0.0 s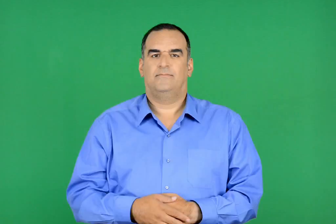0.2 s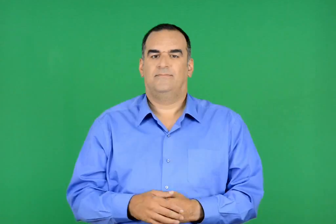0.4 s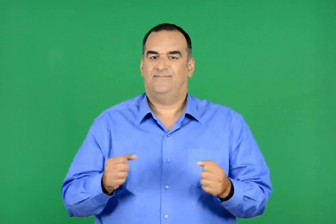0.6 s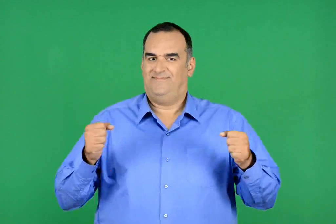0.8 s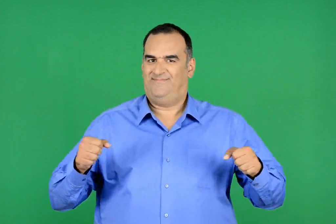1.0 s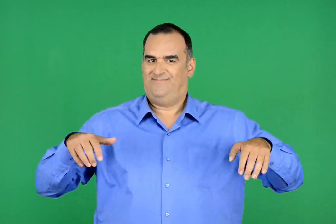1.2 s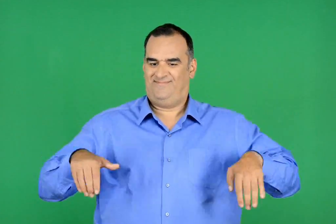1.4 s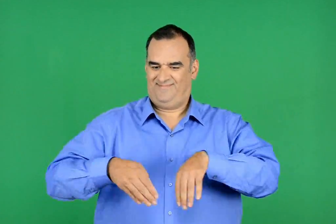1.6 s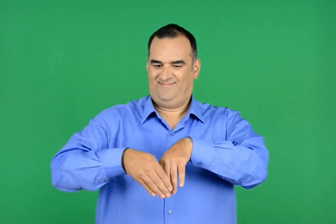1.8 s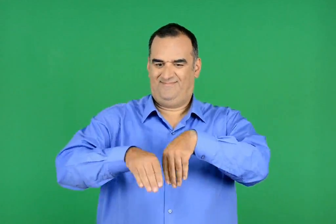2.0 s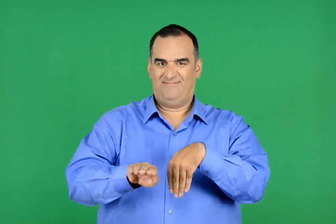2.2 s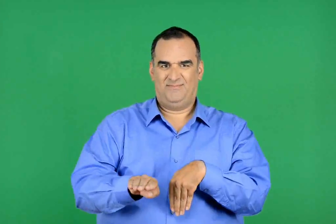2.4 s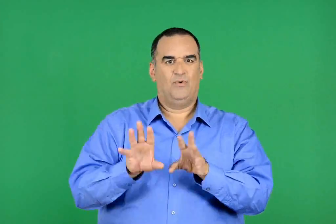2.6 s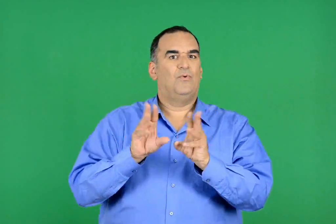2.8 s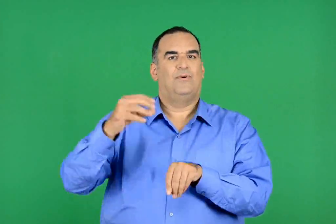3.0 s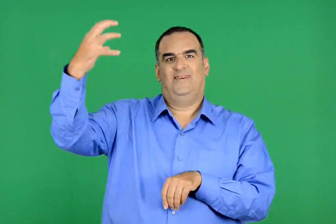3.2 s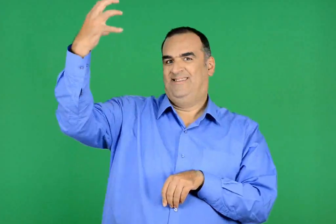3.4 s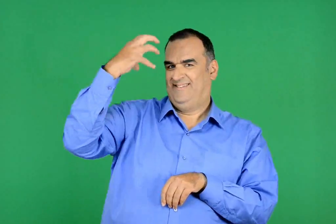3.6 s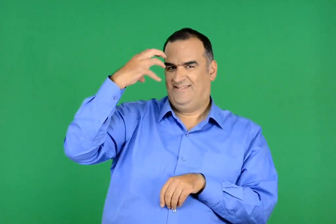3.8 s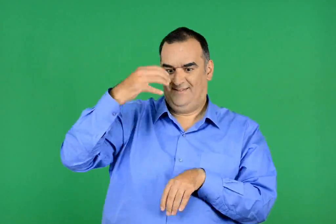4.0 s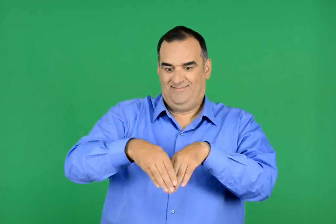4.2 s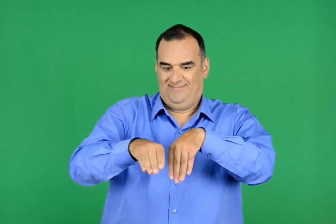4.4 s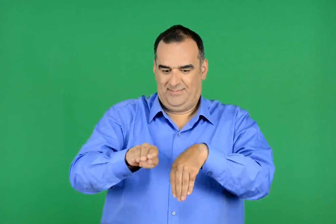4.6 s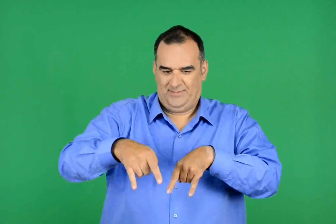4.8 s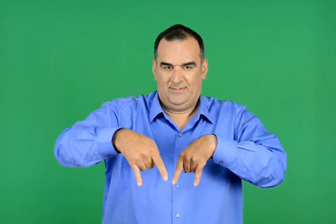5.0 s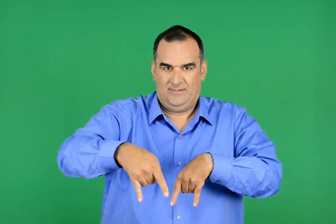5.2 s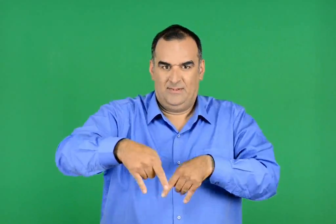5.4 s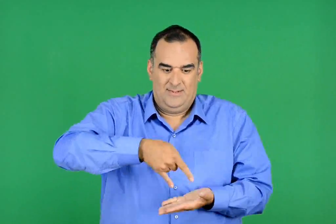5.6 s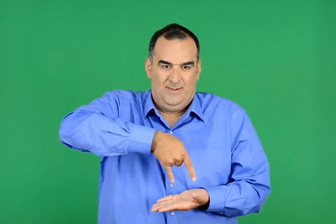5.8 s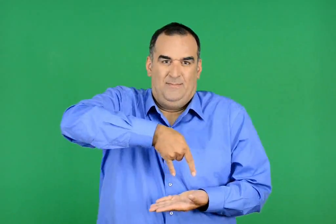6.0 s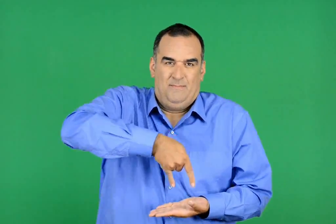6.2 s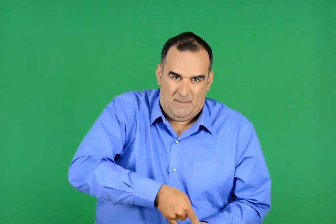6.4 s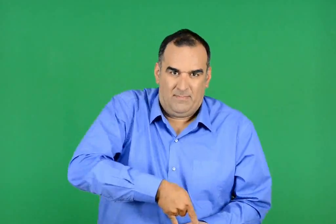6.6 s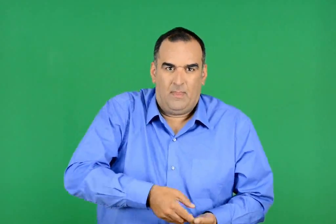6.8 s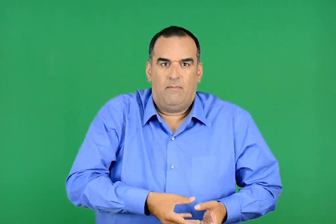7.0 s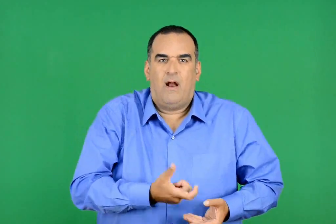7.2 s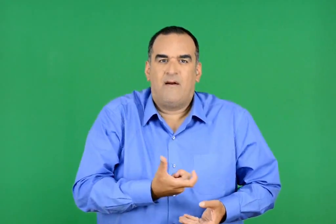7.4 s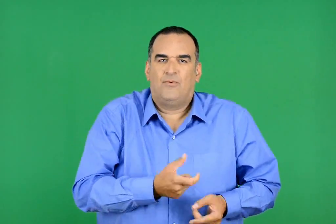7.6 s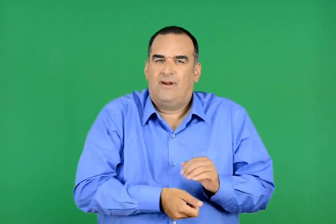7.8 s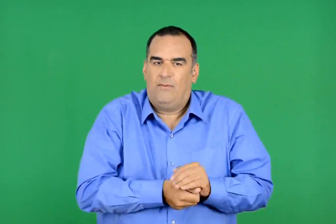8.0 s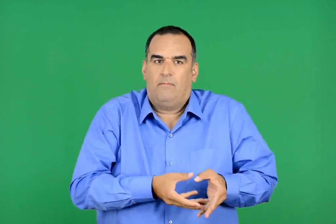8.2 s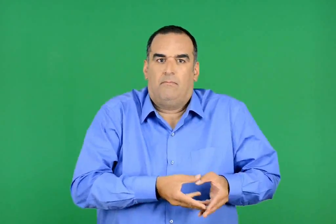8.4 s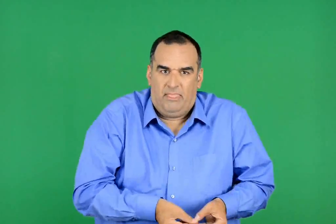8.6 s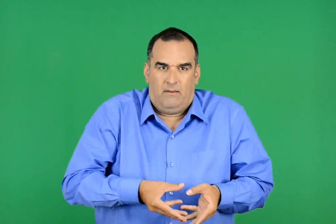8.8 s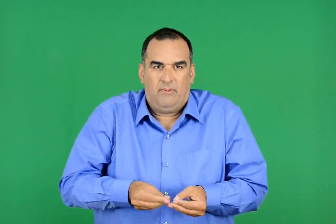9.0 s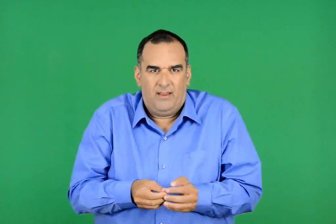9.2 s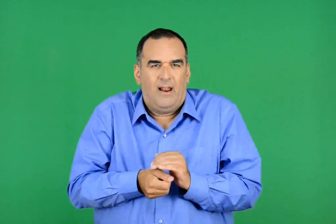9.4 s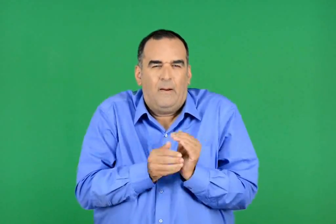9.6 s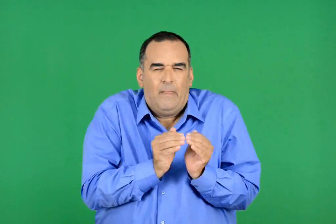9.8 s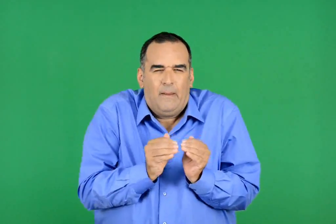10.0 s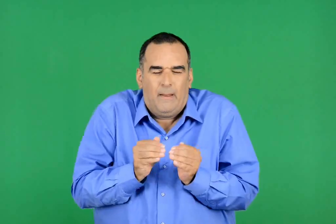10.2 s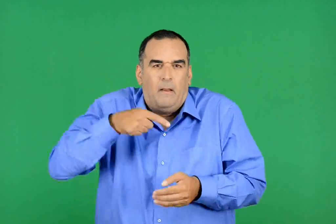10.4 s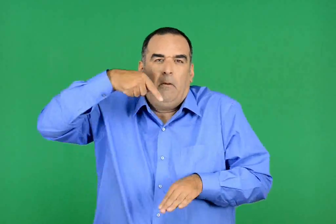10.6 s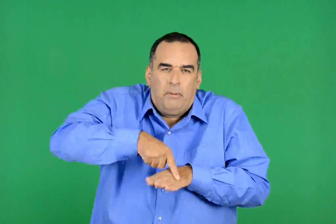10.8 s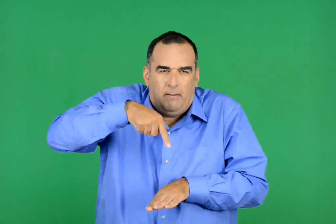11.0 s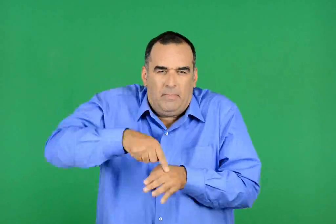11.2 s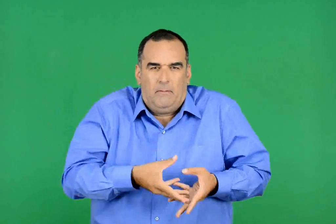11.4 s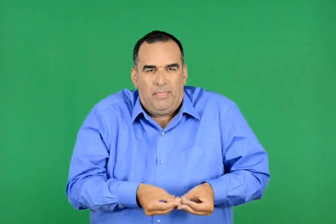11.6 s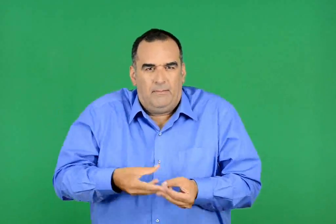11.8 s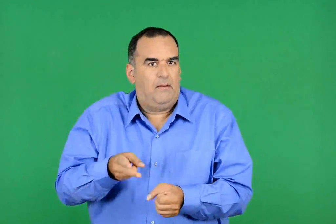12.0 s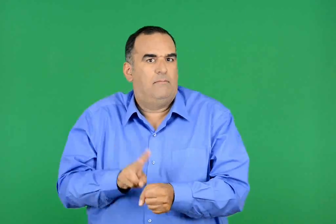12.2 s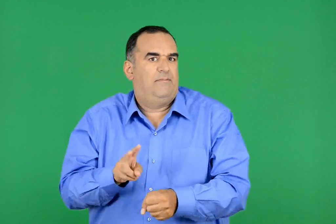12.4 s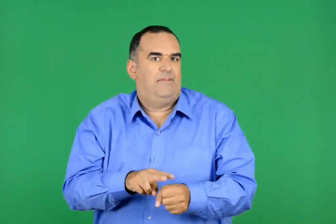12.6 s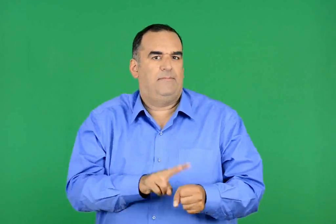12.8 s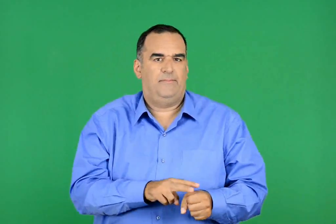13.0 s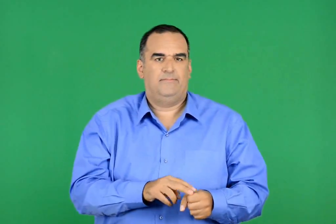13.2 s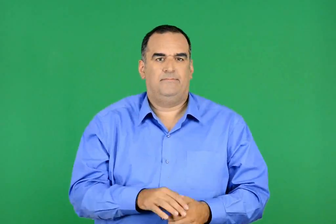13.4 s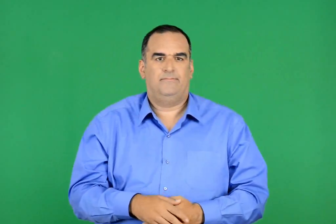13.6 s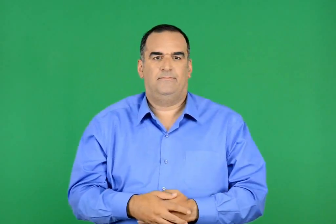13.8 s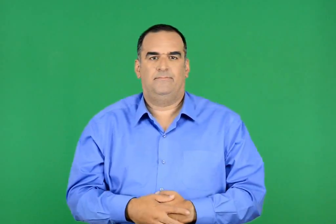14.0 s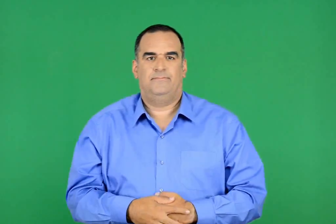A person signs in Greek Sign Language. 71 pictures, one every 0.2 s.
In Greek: στήνουν τις ξαπλωτές πολυθρόνες για ηλιοθεραπεία , αυτές τις δολοφόνες σεζλόγκ , και , µε ένα κρααακ , πάνε τα αυγά , πάνε και τα καρεττάκια καρεττάκια
